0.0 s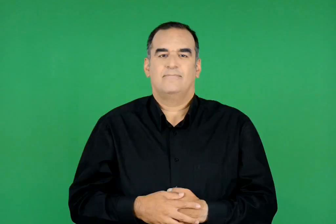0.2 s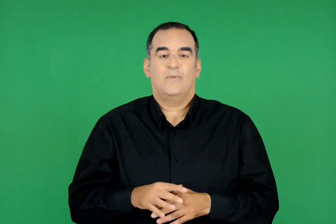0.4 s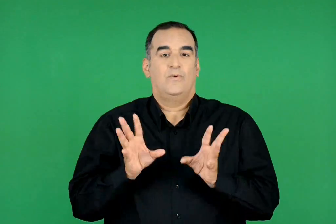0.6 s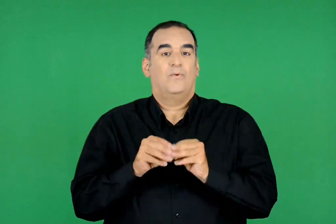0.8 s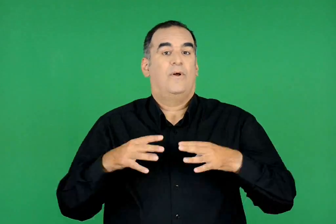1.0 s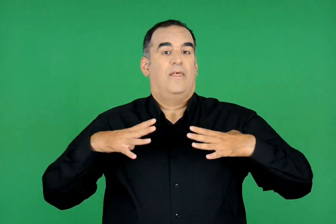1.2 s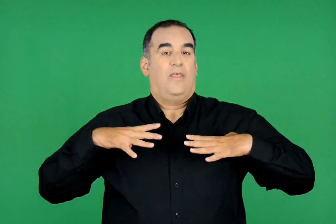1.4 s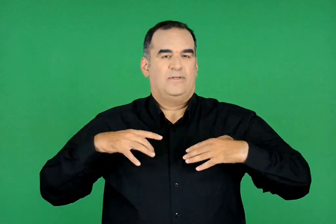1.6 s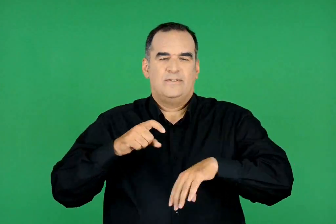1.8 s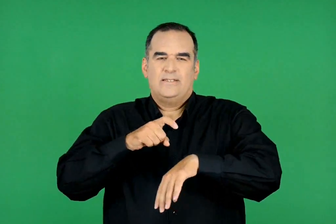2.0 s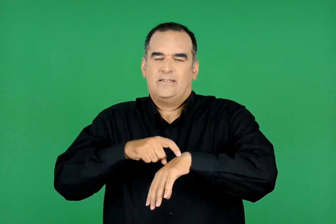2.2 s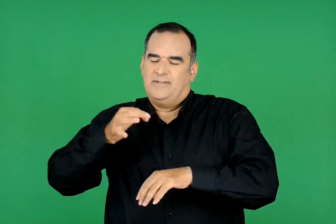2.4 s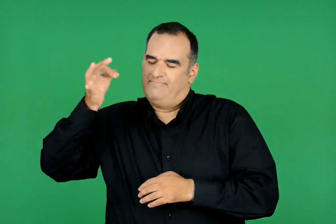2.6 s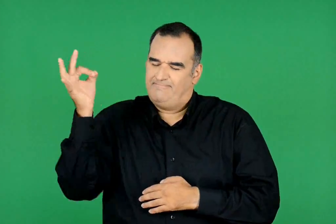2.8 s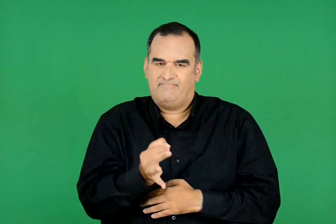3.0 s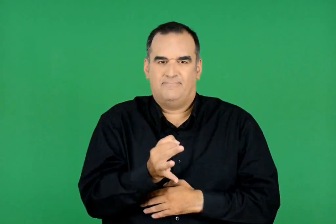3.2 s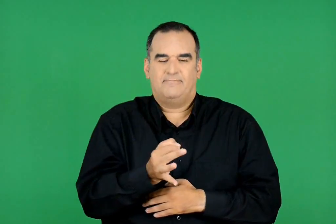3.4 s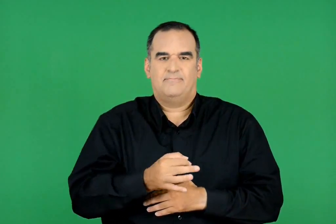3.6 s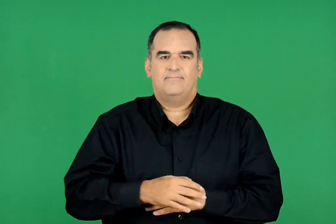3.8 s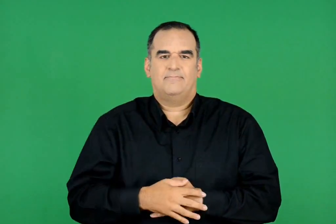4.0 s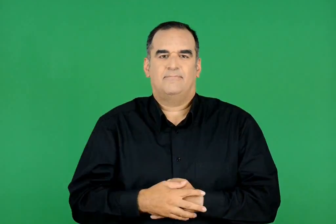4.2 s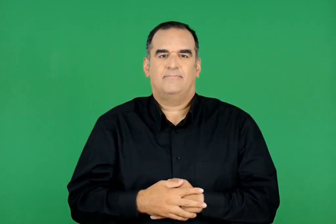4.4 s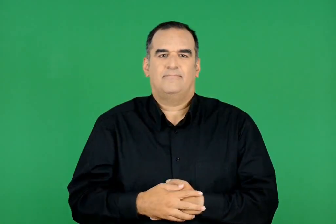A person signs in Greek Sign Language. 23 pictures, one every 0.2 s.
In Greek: η καλύτερη στιγμή των διακοπών μου
